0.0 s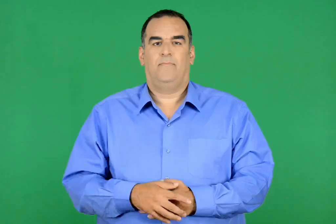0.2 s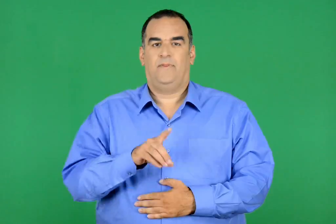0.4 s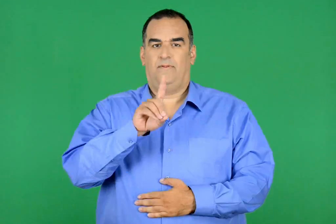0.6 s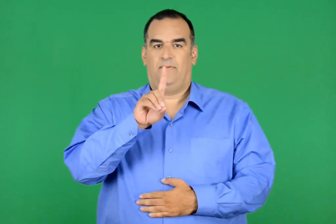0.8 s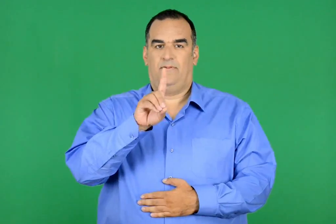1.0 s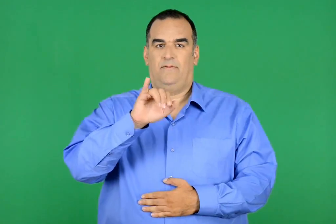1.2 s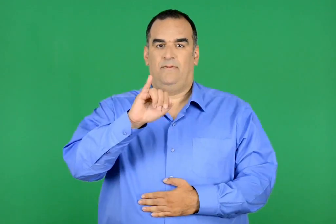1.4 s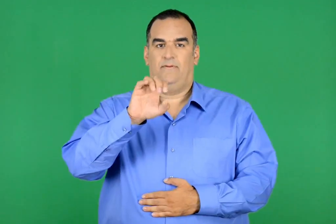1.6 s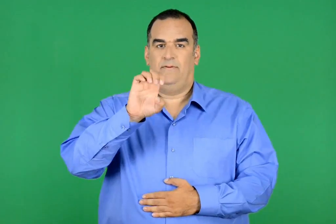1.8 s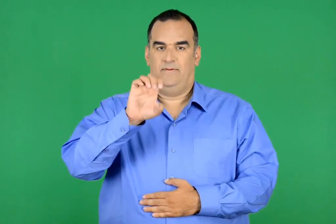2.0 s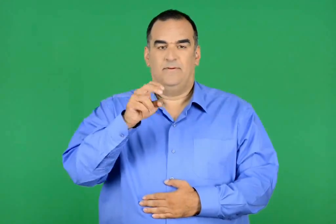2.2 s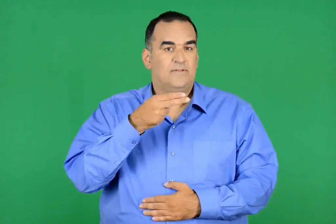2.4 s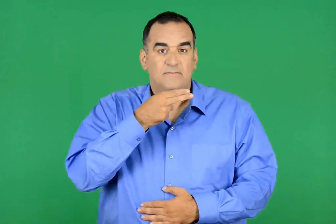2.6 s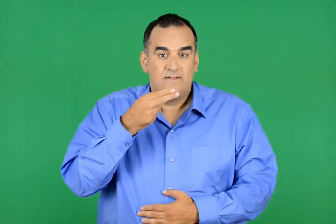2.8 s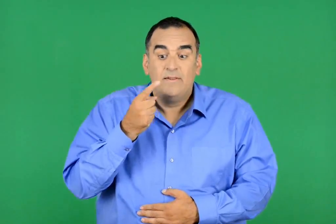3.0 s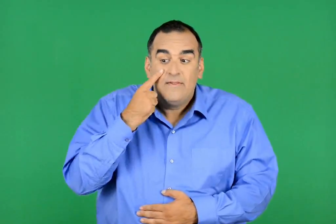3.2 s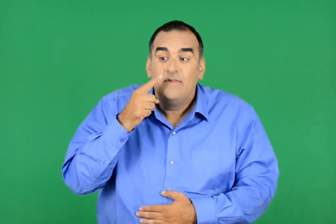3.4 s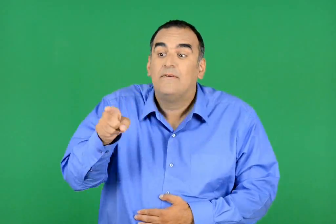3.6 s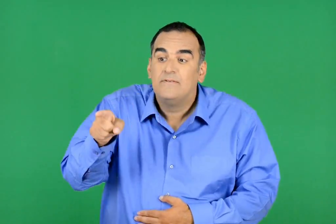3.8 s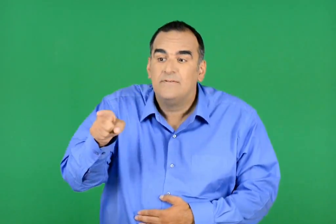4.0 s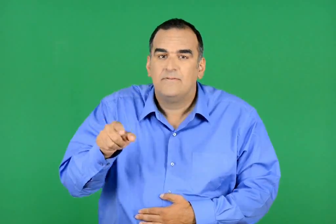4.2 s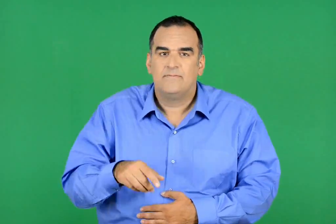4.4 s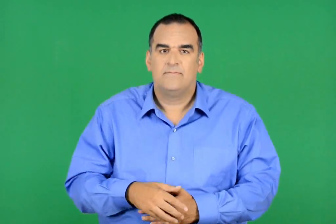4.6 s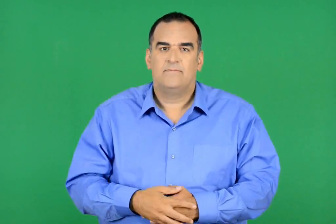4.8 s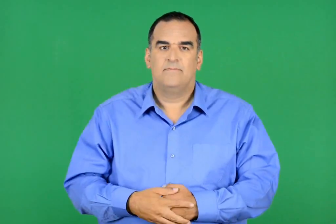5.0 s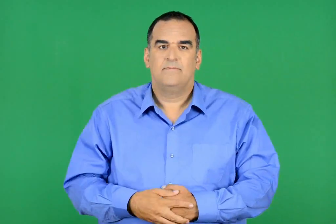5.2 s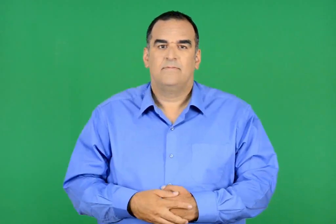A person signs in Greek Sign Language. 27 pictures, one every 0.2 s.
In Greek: δει δες
